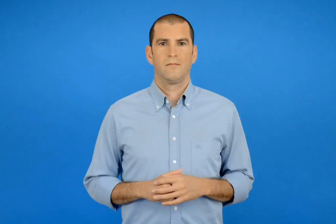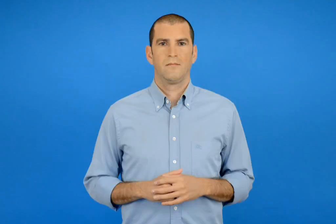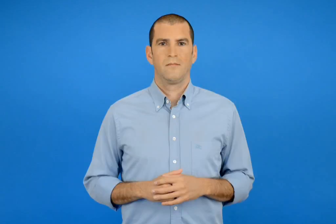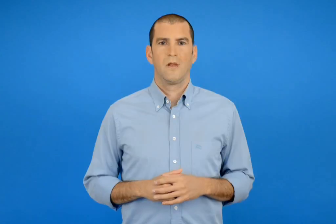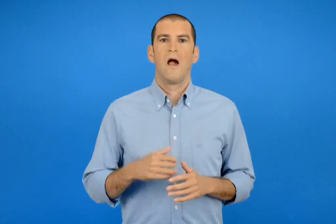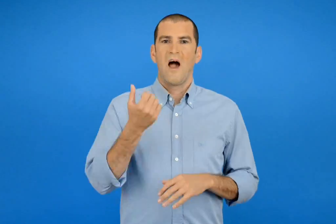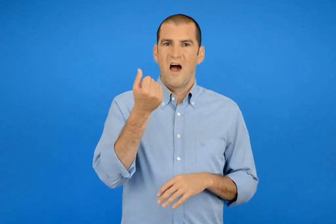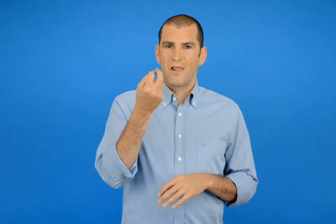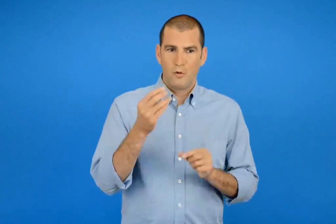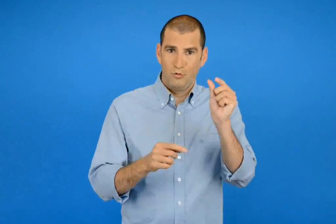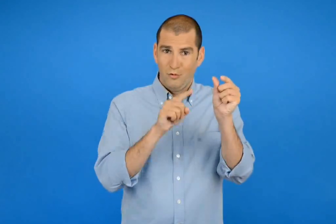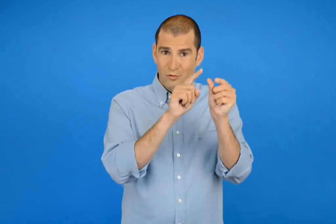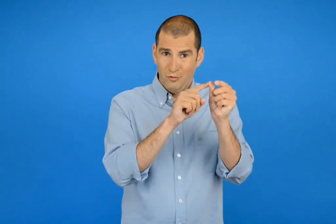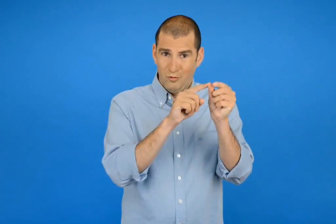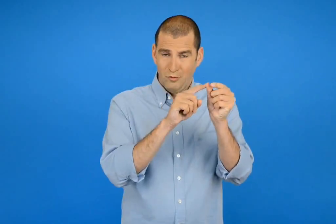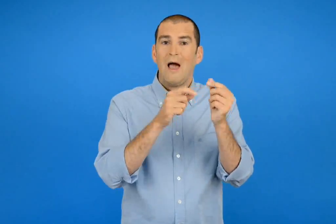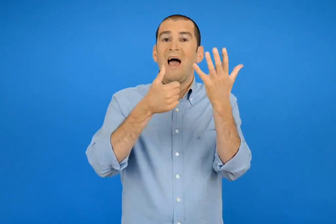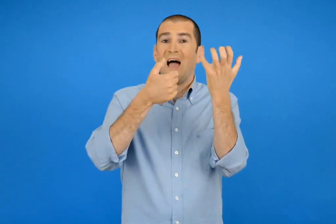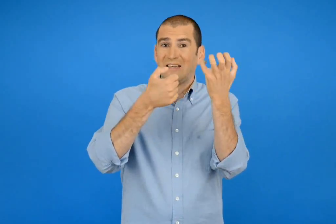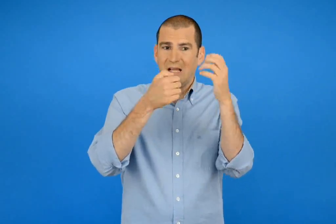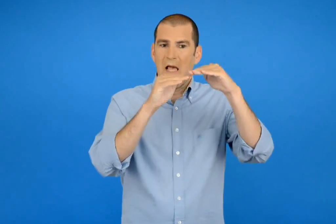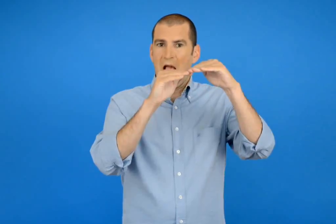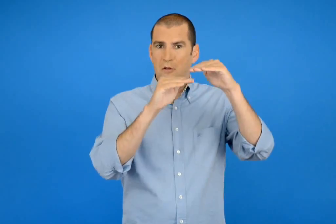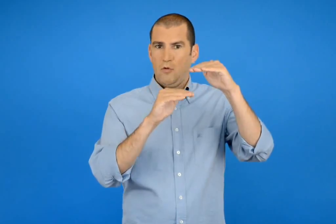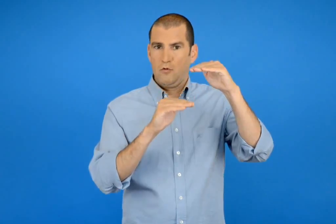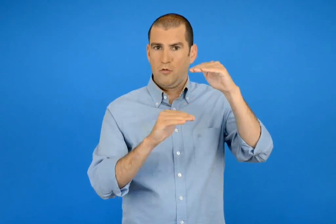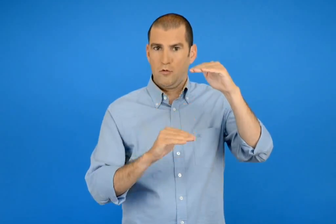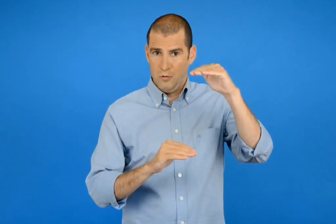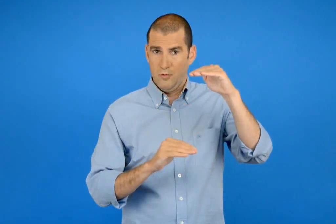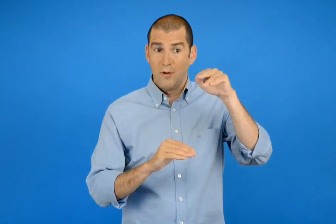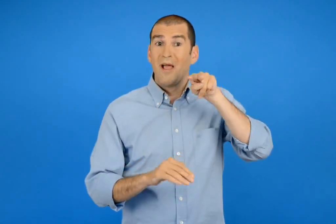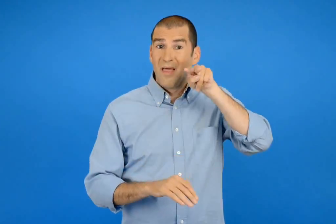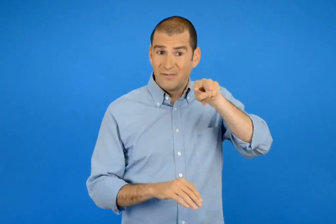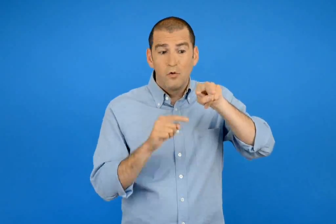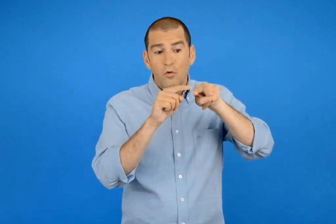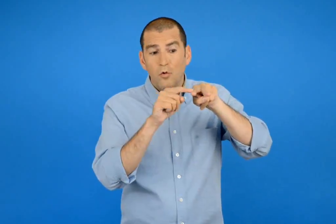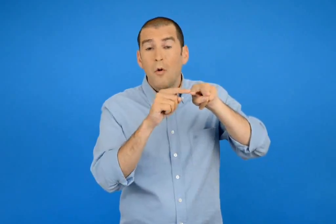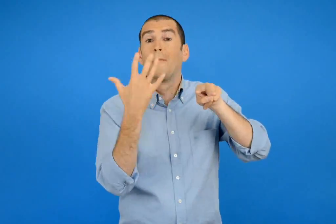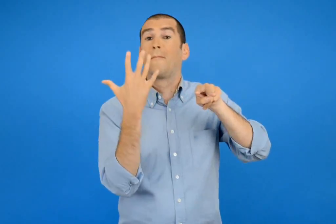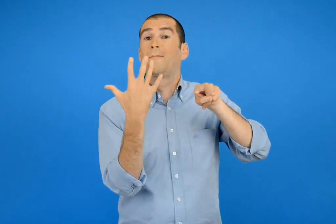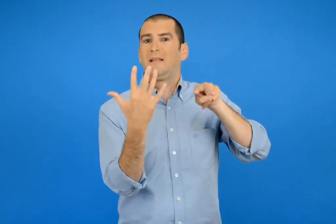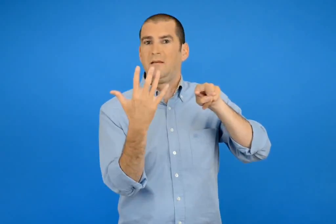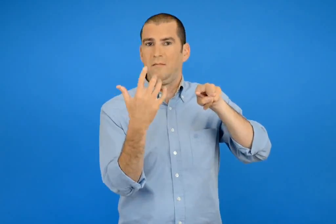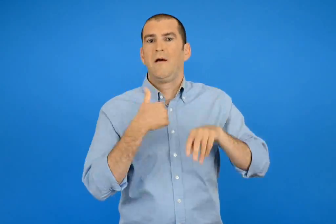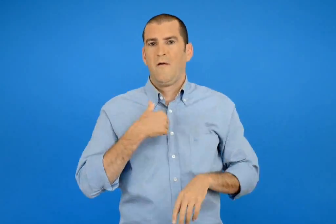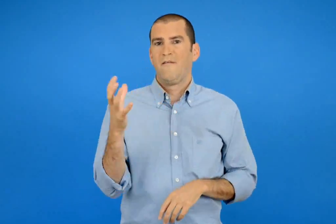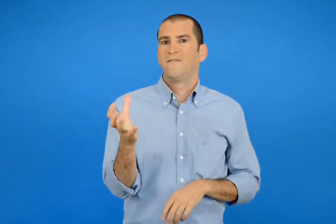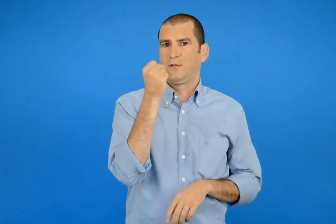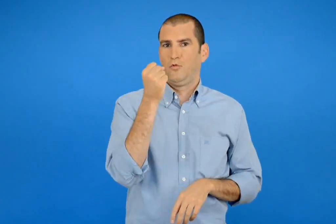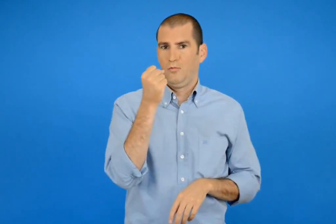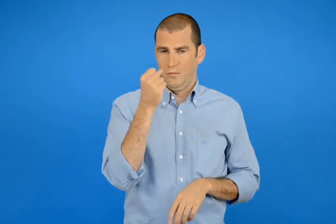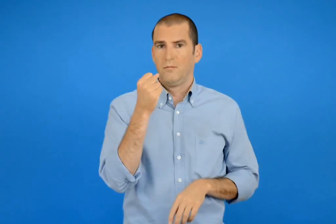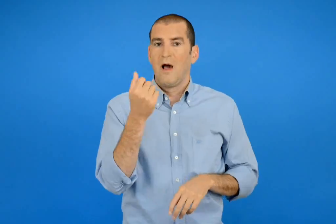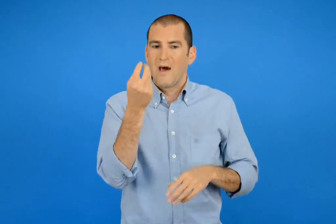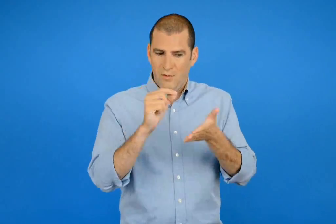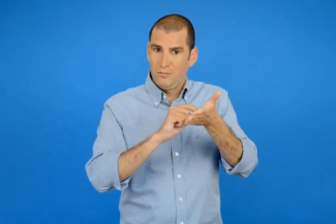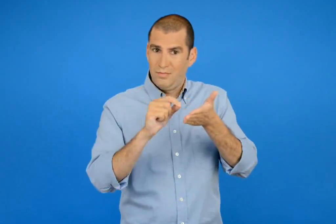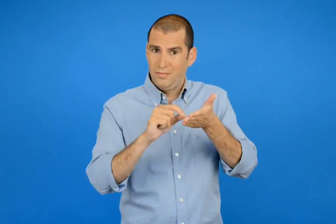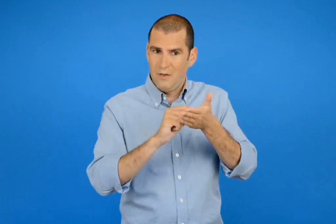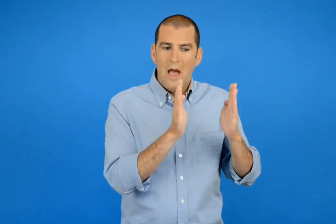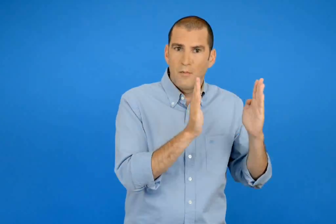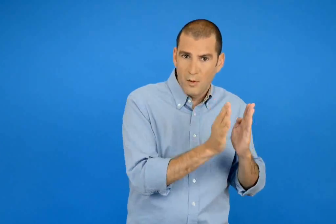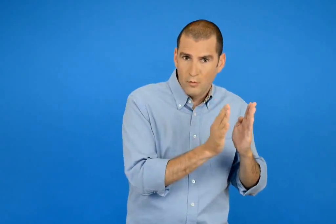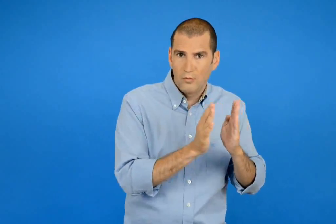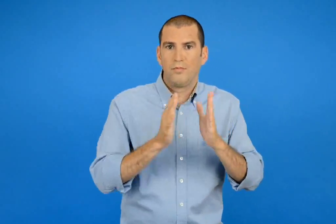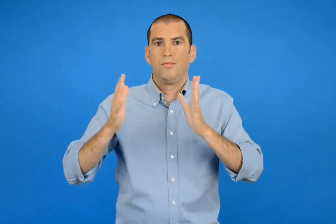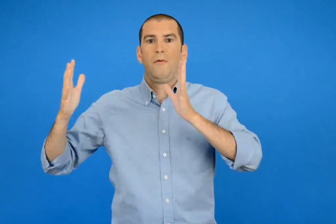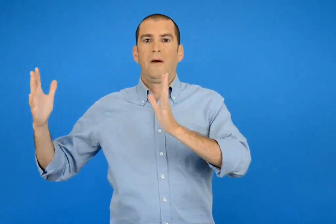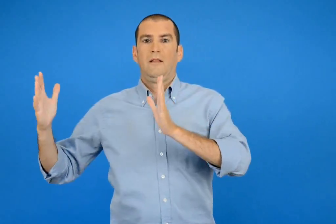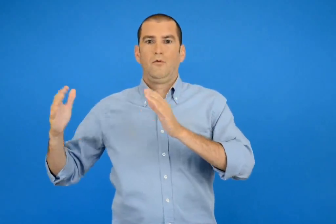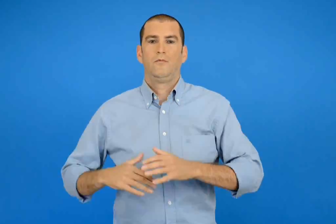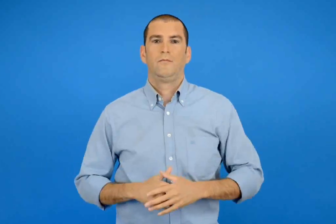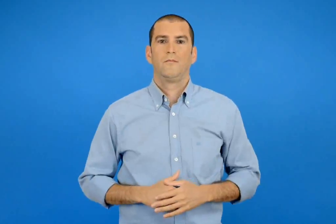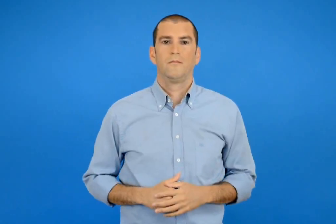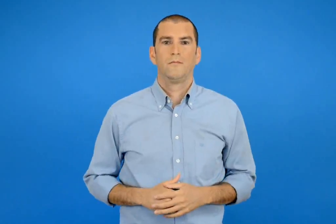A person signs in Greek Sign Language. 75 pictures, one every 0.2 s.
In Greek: βρίσκω τους αριθμούς που είναι μικρότεροι από το 60 και τελειώνουν σε 5 τους γραφώ από τον μικρότερο στο μεγαλύτερο
